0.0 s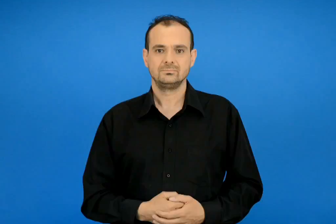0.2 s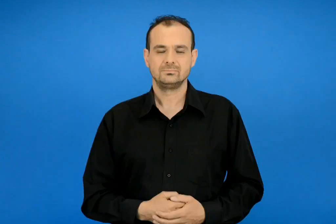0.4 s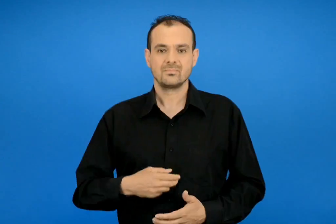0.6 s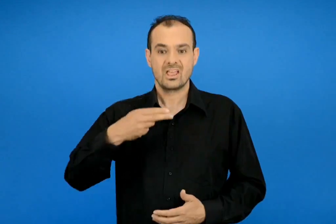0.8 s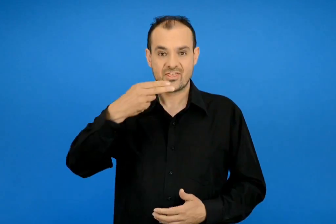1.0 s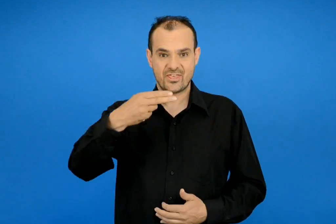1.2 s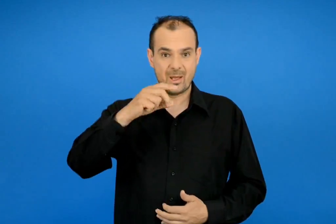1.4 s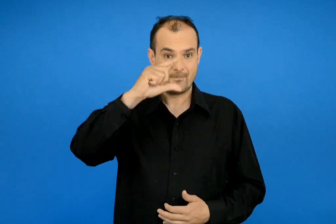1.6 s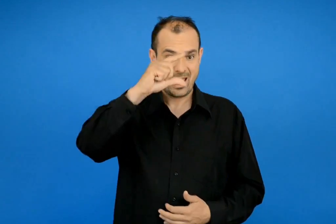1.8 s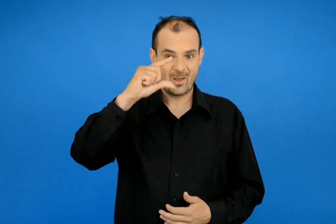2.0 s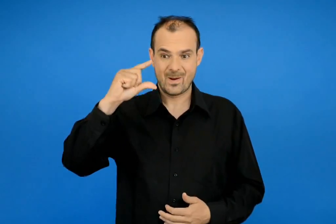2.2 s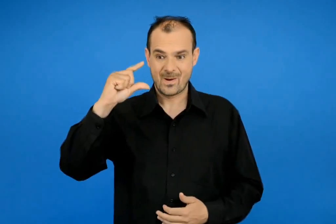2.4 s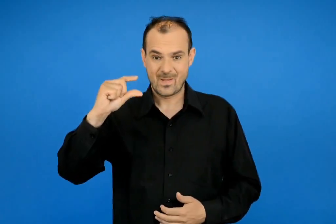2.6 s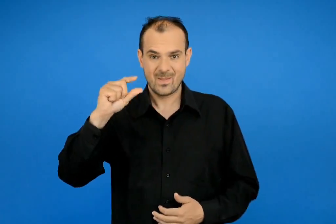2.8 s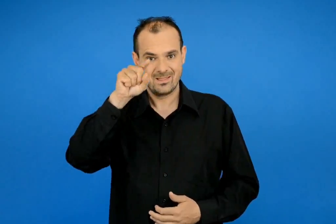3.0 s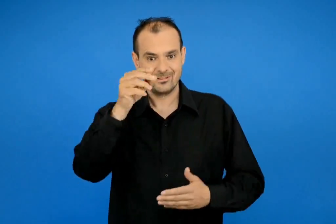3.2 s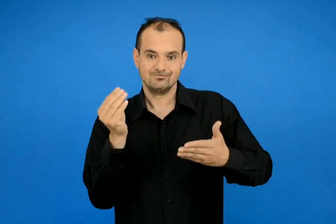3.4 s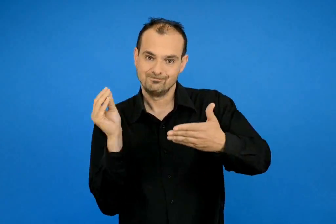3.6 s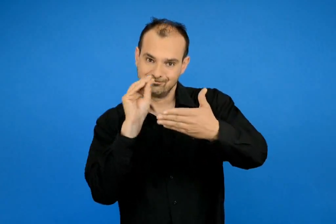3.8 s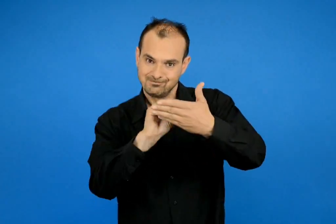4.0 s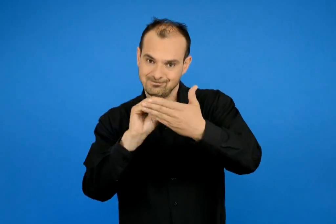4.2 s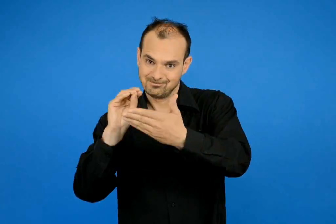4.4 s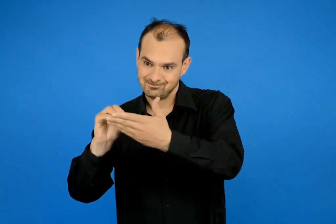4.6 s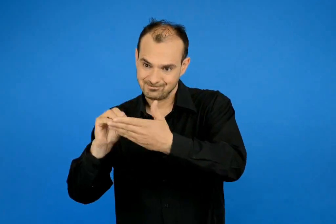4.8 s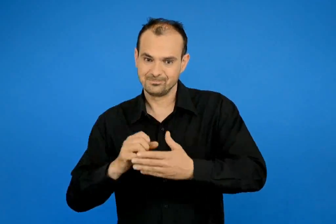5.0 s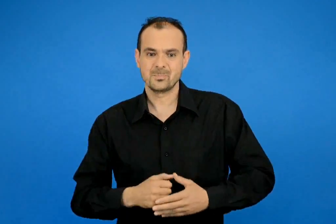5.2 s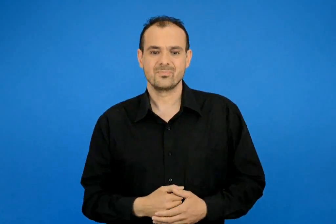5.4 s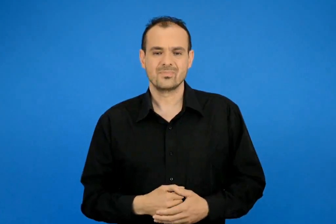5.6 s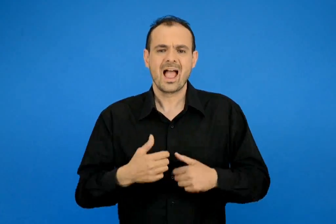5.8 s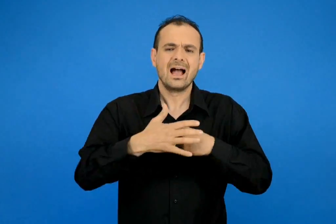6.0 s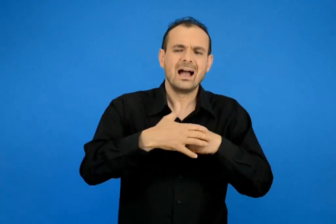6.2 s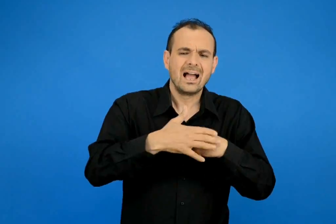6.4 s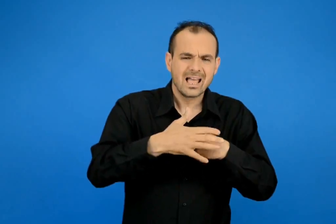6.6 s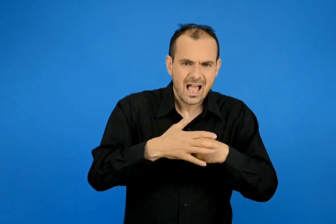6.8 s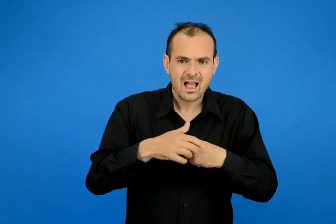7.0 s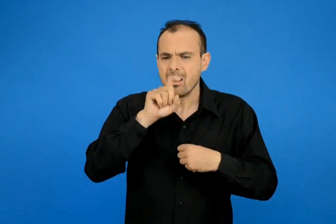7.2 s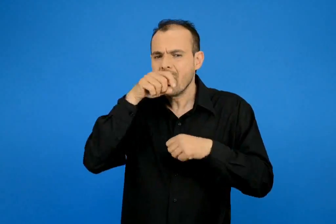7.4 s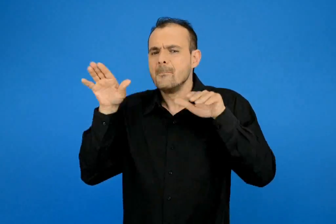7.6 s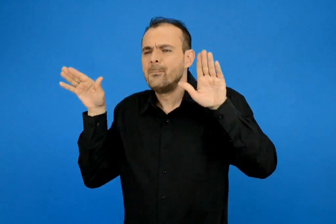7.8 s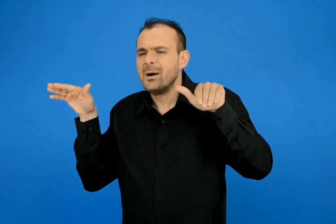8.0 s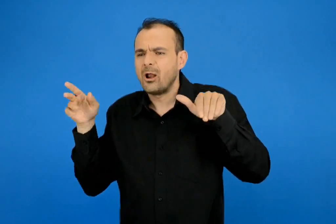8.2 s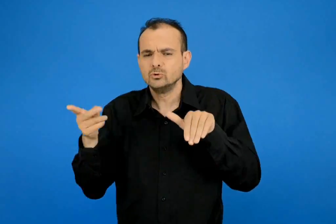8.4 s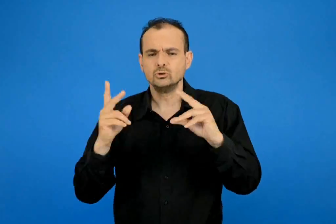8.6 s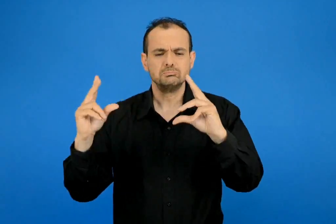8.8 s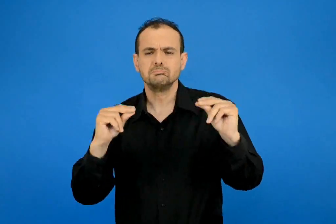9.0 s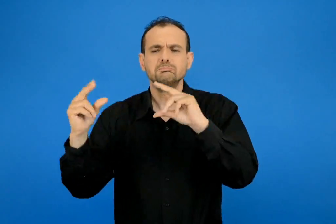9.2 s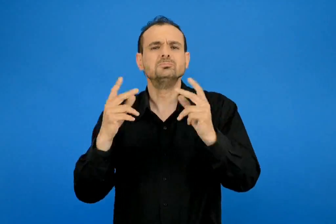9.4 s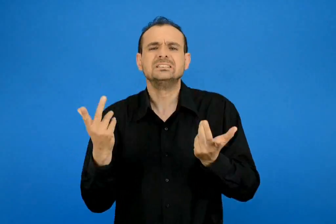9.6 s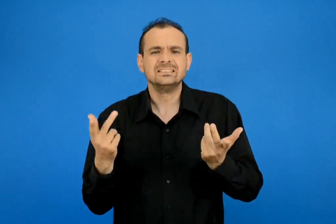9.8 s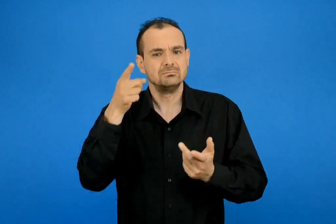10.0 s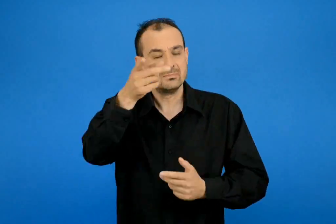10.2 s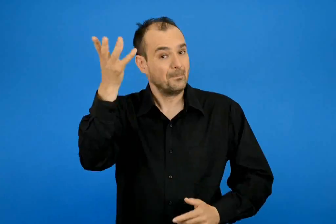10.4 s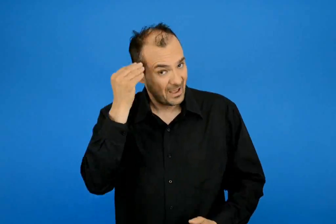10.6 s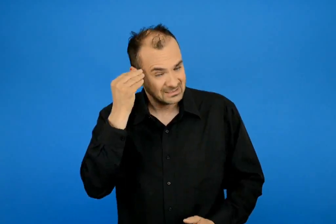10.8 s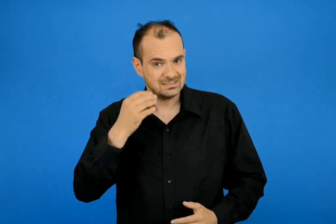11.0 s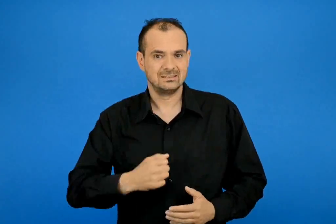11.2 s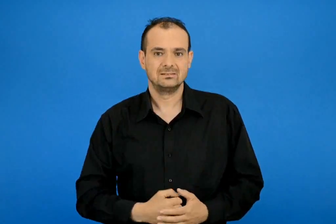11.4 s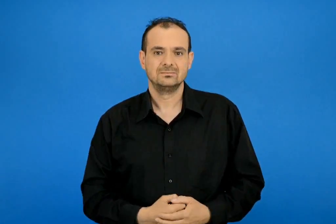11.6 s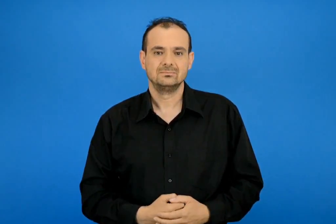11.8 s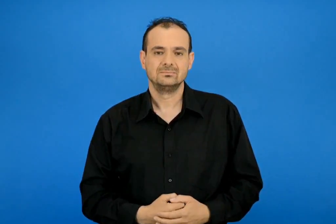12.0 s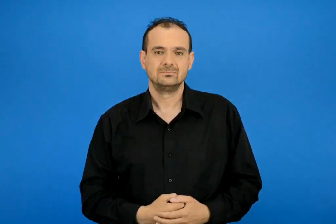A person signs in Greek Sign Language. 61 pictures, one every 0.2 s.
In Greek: συμπλήρωσε τα θ θ και θα μάθεις τι λένε η γάτα και ο παπαγάλος
